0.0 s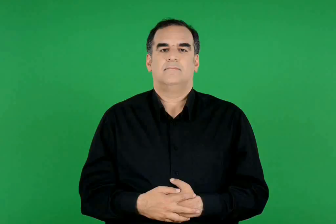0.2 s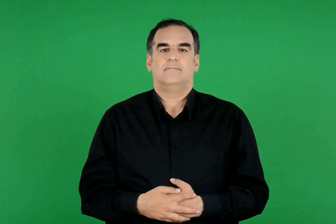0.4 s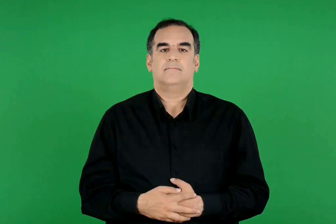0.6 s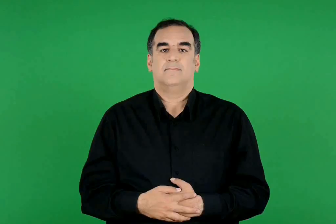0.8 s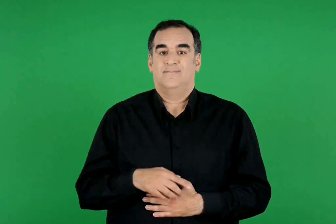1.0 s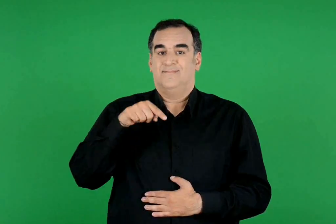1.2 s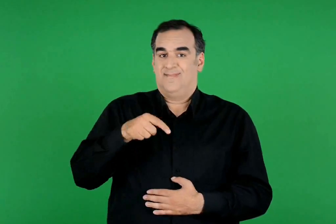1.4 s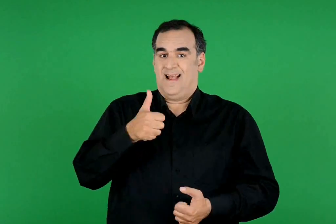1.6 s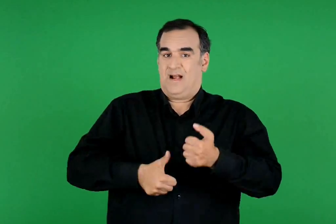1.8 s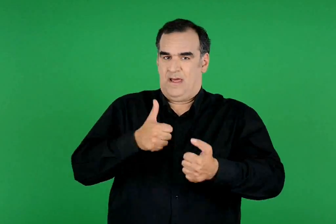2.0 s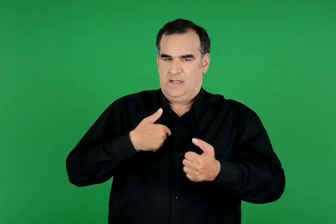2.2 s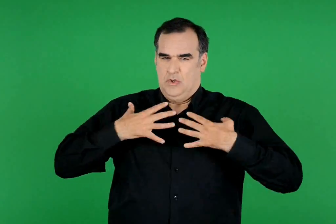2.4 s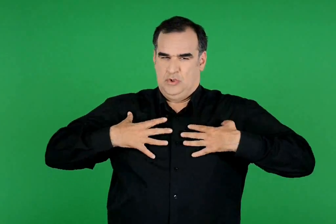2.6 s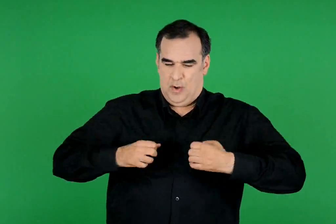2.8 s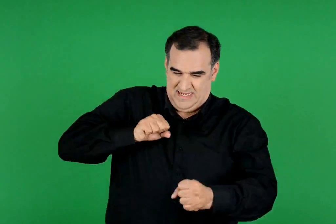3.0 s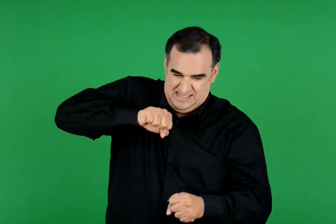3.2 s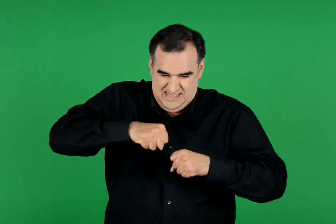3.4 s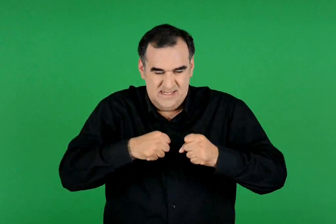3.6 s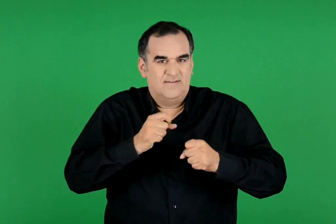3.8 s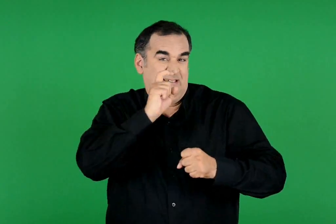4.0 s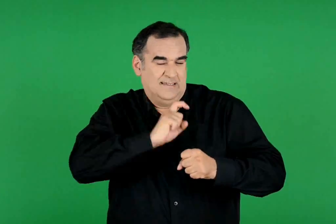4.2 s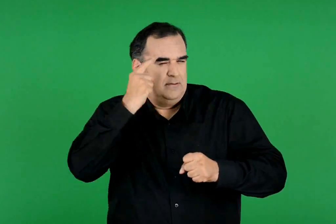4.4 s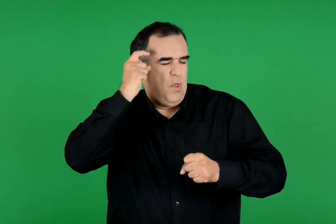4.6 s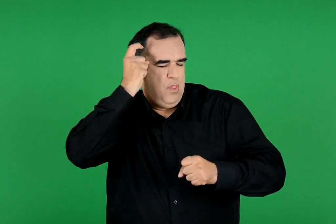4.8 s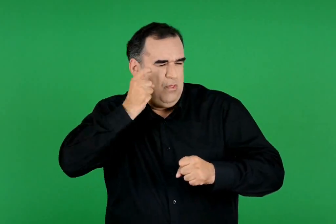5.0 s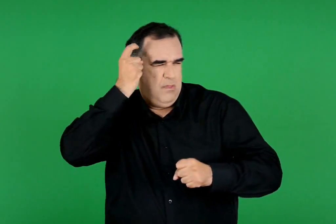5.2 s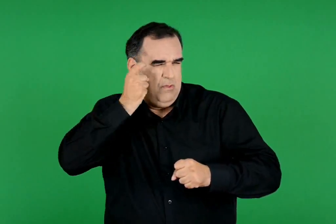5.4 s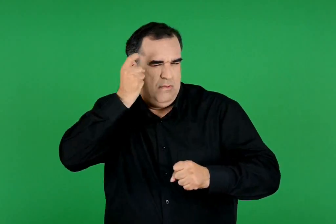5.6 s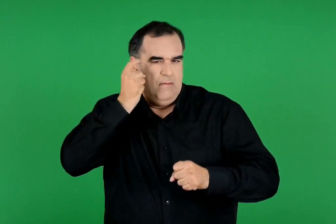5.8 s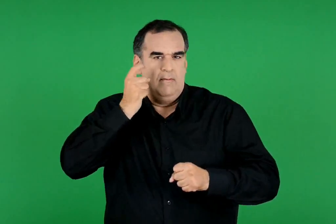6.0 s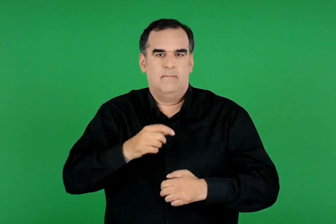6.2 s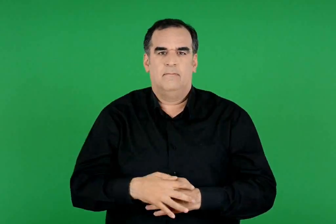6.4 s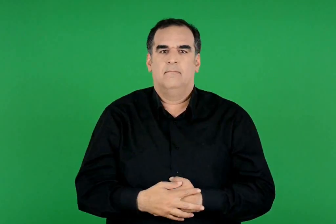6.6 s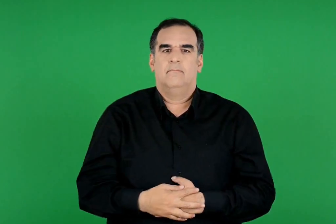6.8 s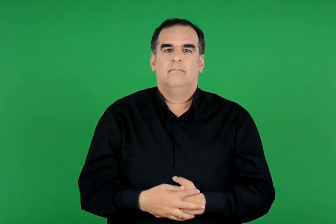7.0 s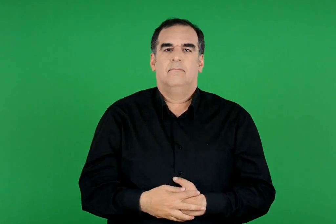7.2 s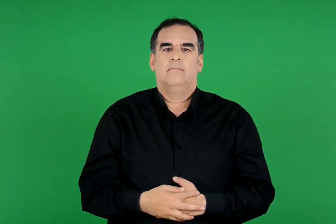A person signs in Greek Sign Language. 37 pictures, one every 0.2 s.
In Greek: στον αγώνα είναι απαραίτητο να χρησιμοποιώ εκτός από το σώμα μου και τον νου μου
